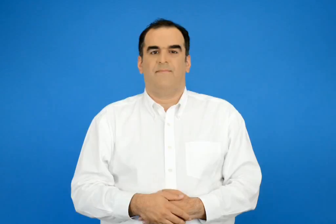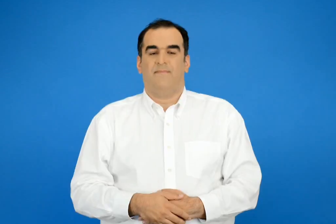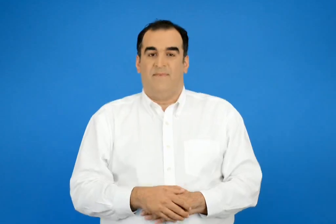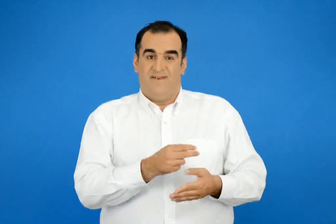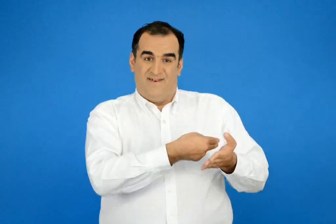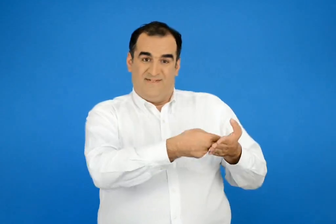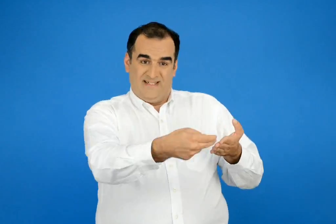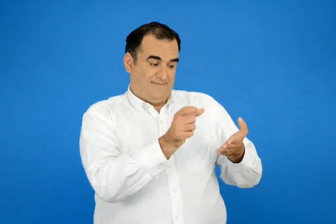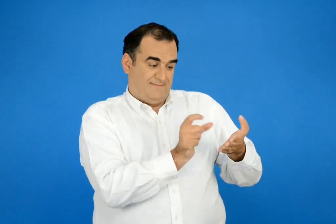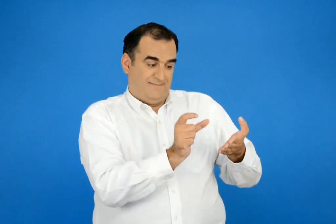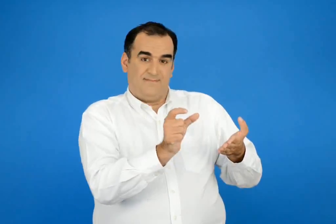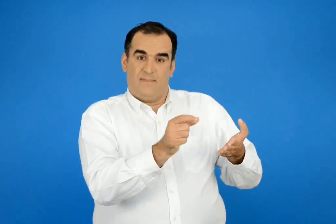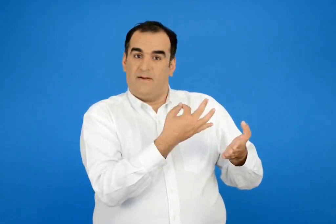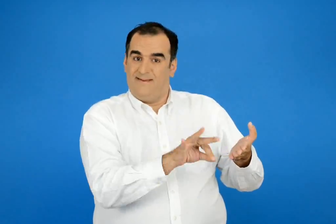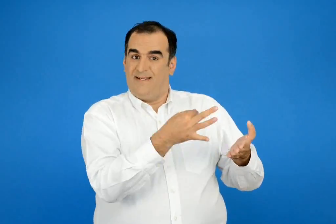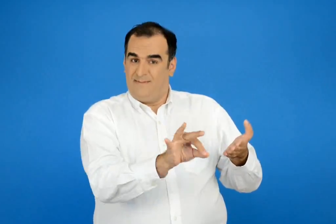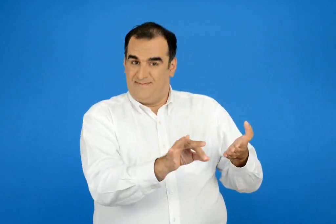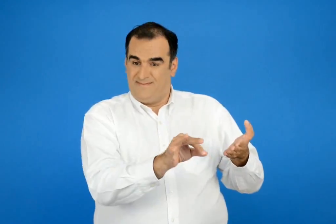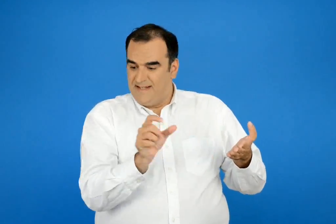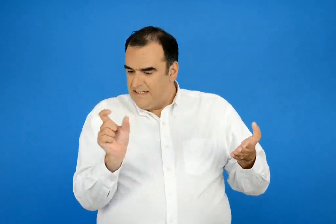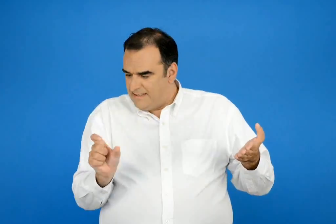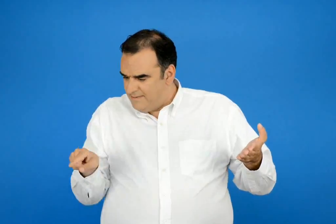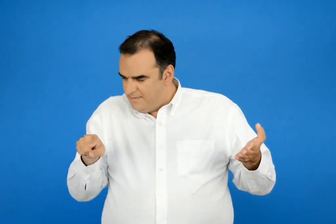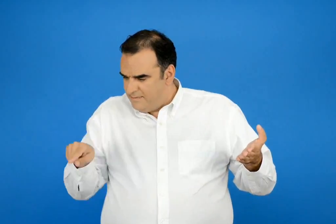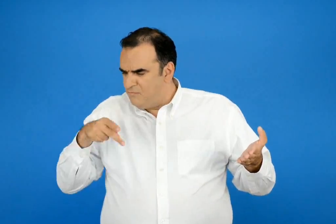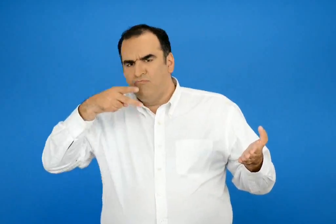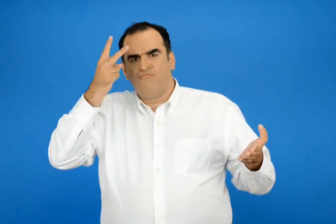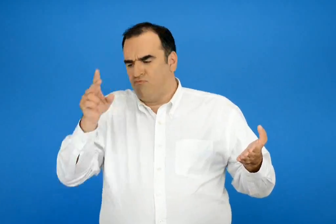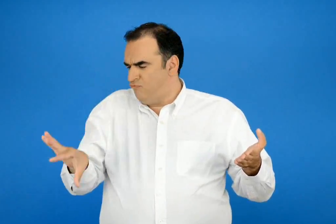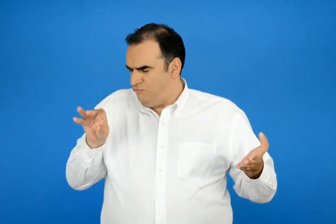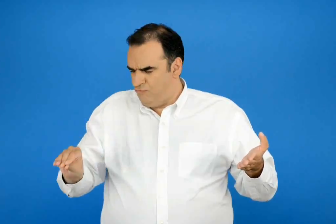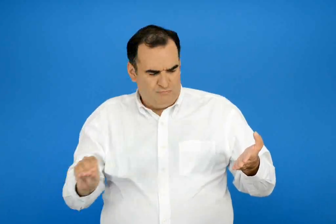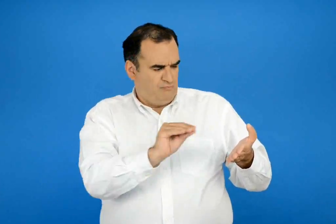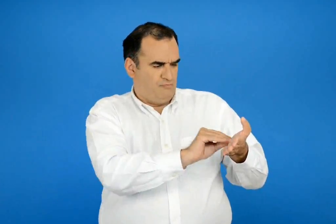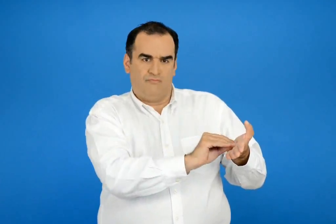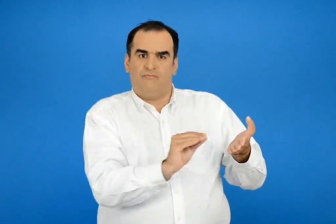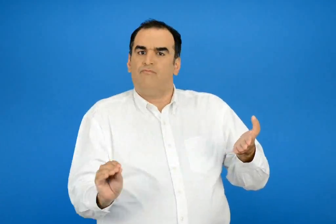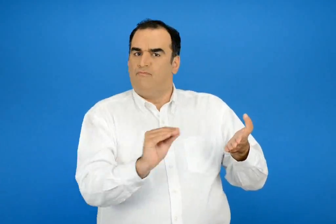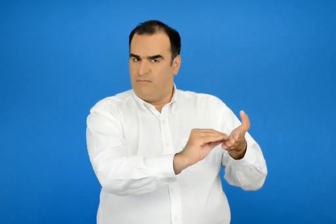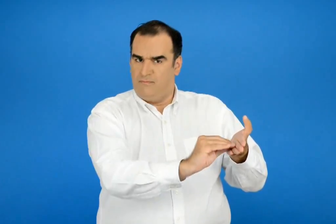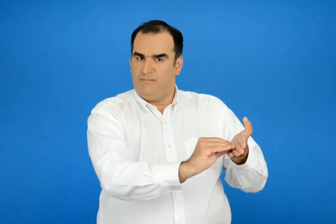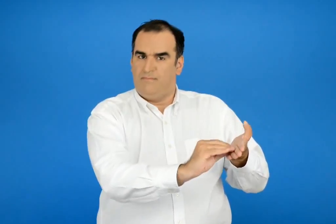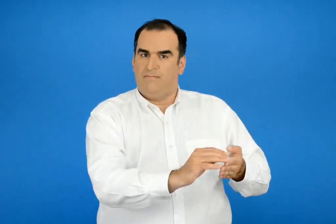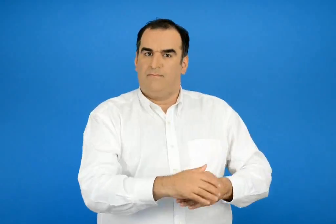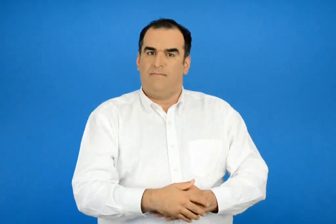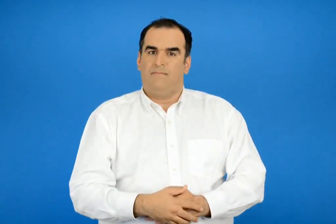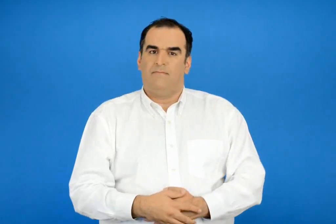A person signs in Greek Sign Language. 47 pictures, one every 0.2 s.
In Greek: διάλεξε οποίες θέλεις από τις παρακάτω λέξεις και συμπλήρωσε τις φράσεις
